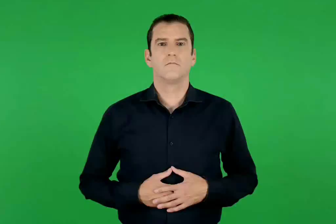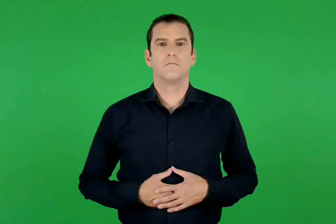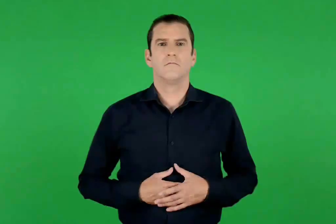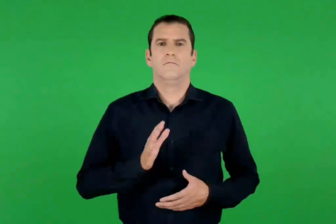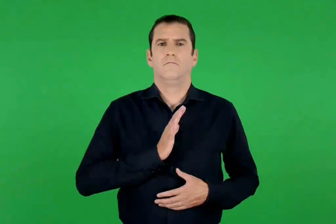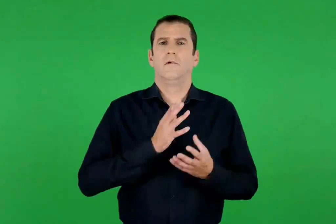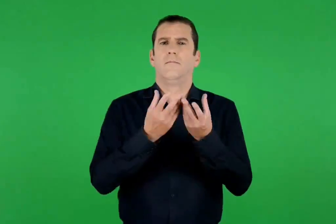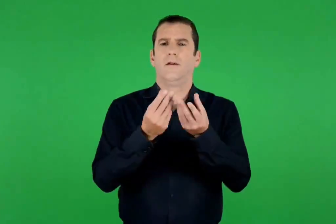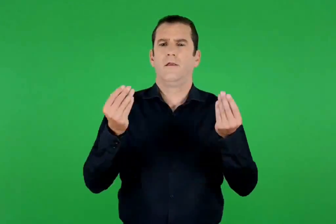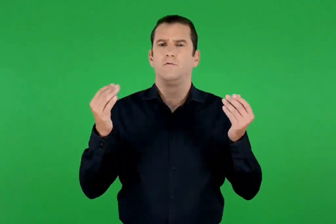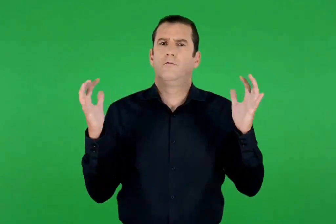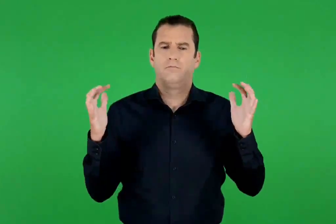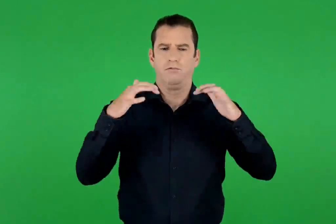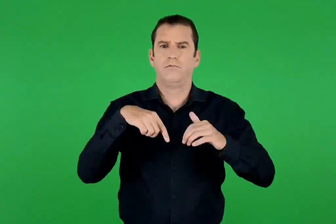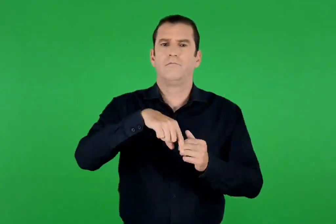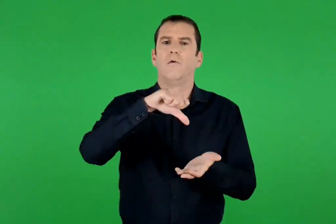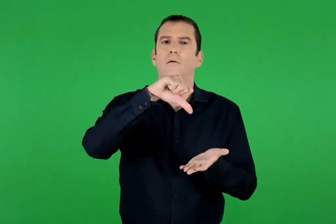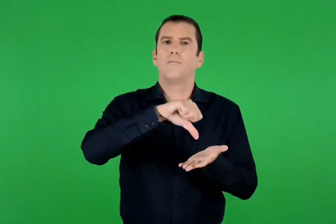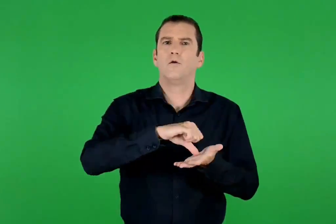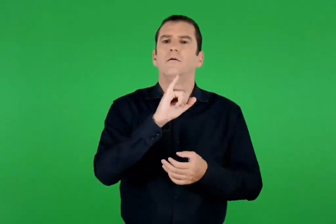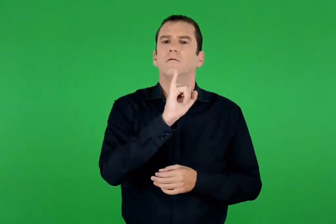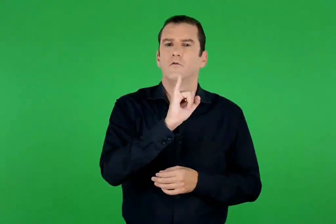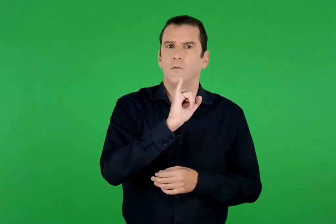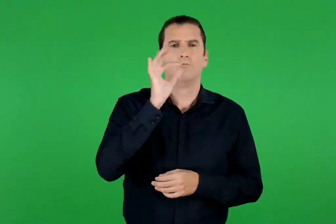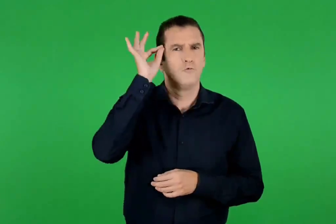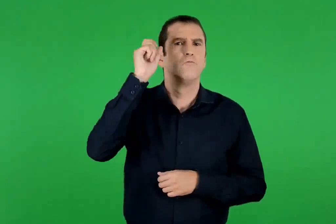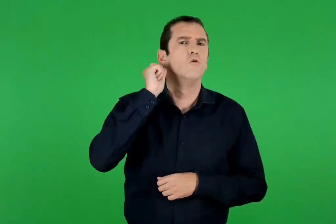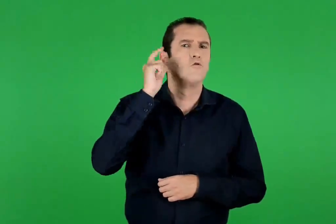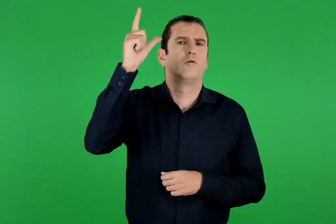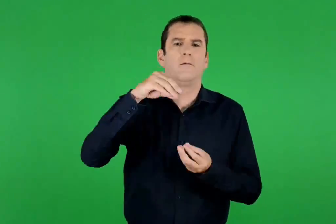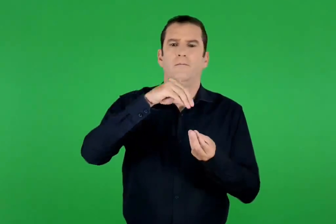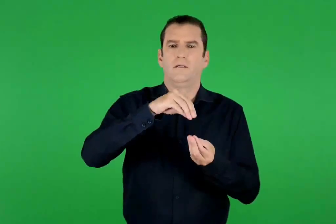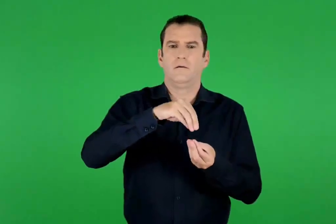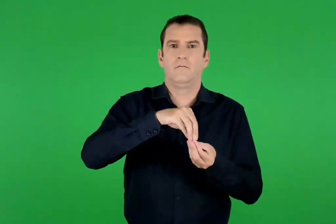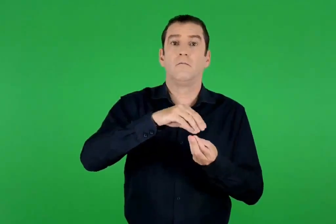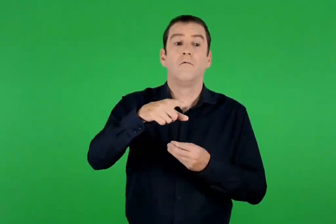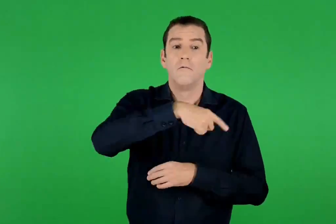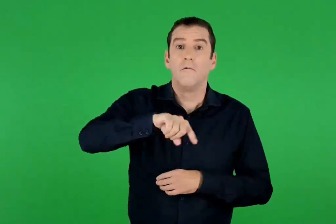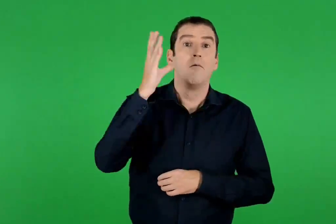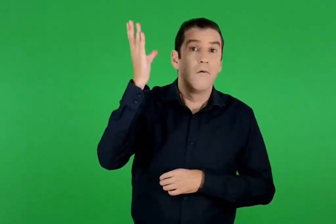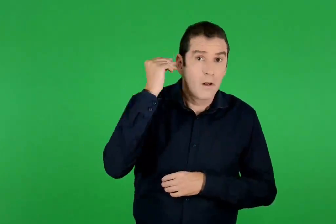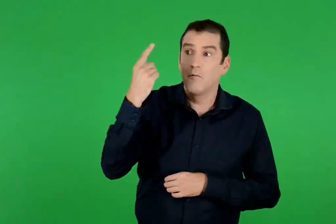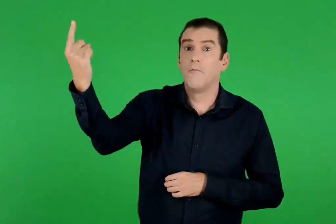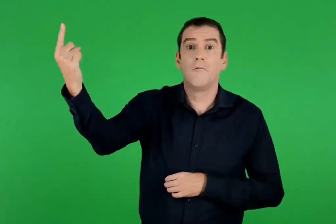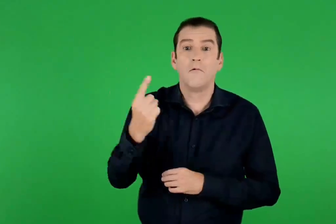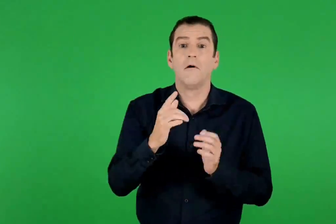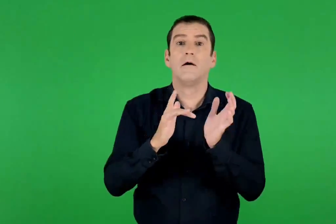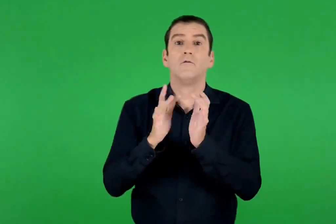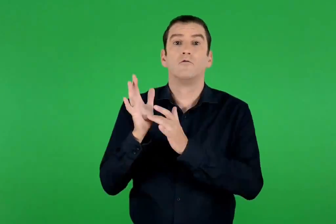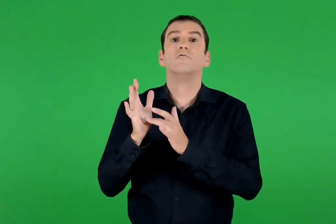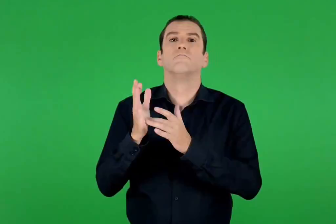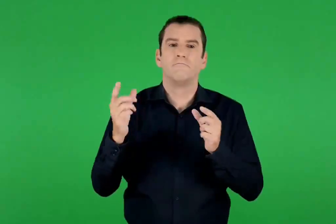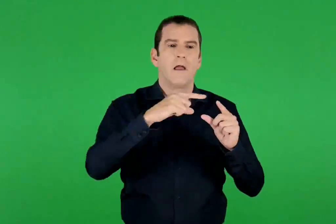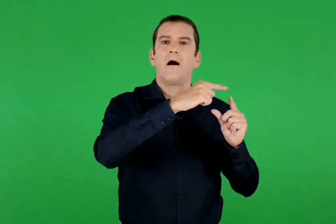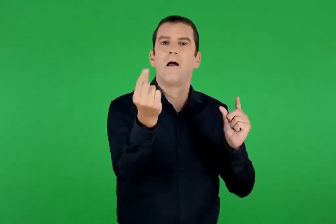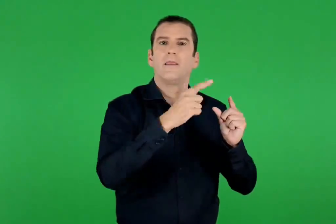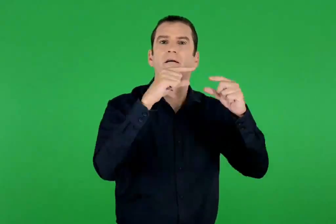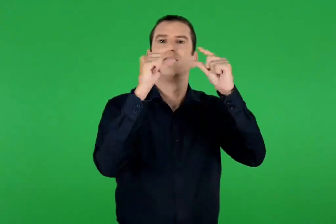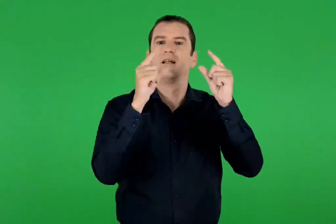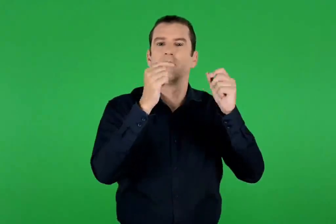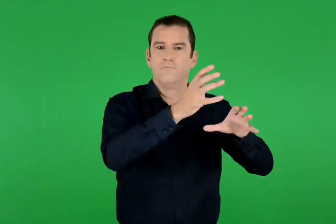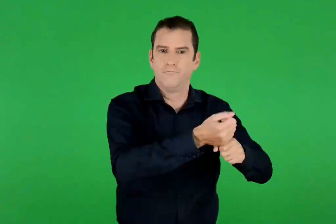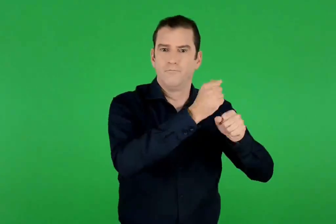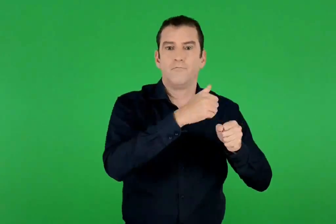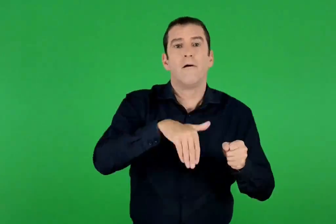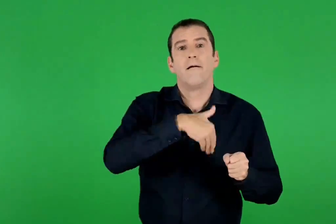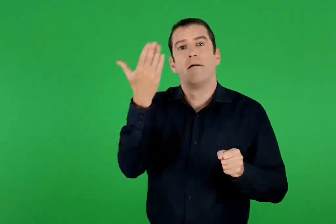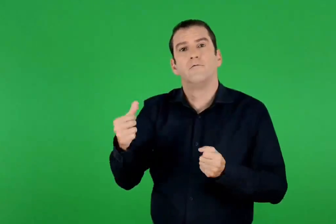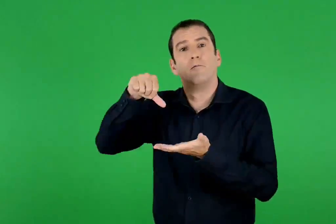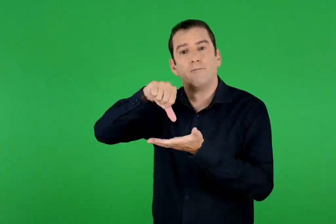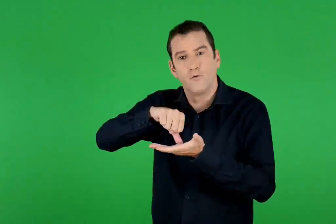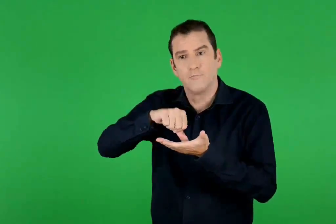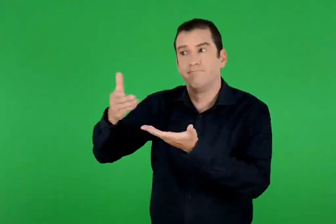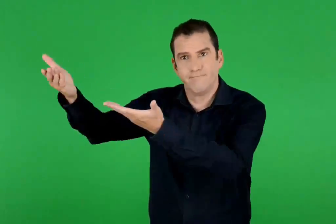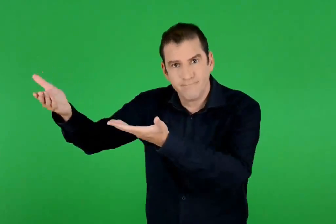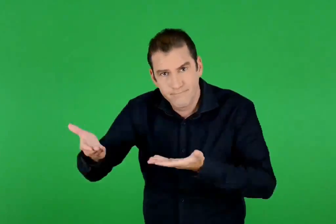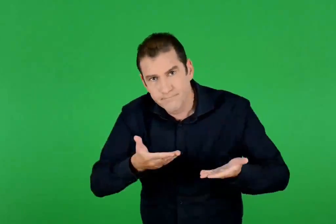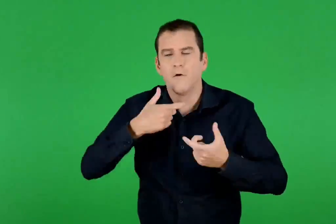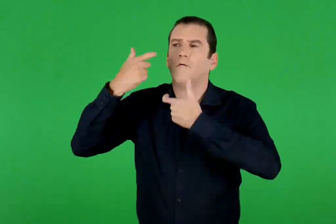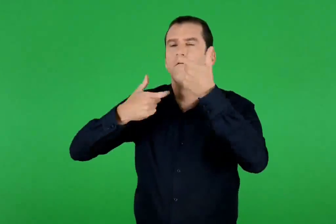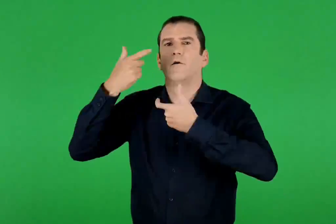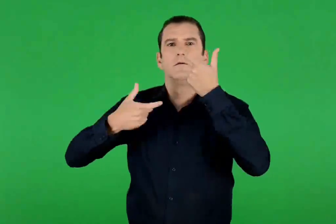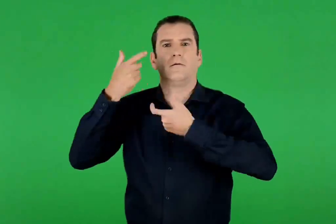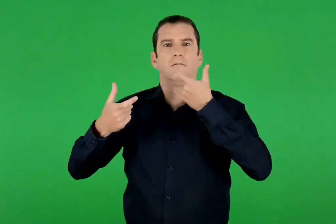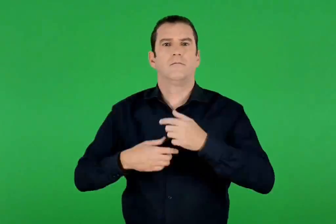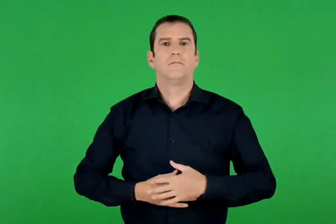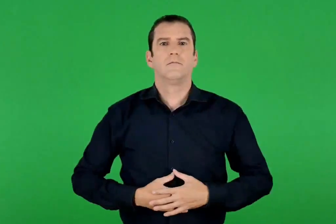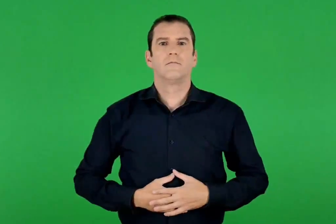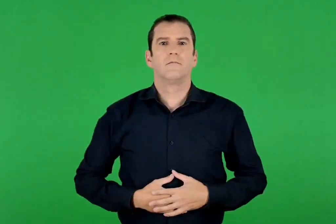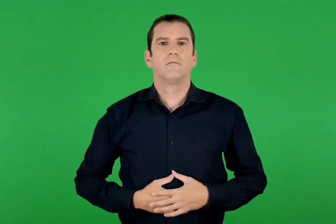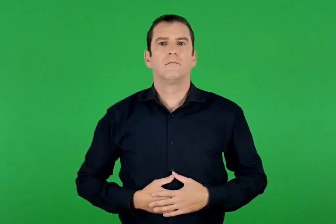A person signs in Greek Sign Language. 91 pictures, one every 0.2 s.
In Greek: το πλήθος που είχε έρθει στα ιεροσόλυμα για να γιορτάσει το πάσχα , όταν άκουσαν ότι έρχεται ο ιησούς , πήραν κλαδιά φοινικιάς και βγήκαν από την πόλη να τον προϋπαντήσουν και φώναζαν
